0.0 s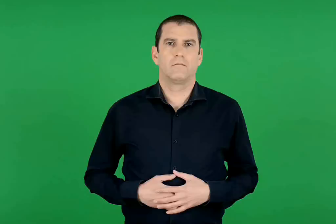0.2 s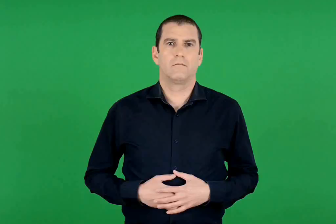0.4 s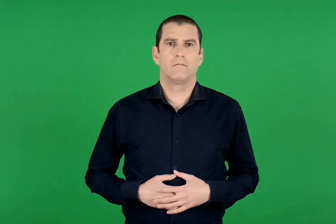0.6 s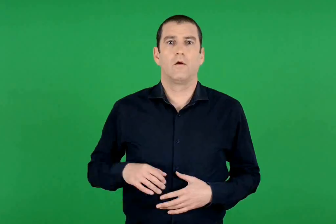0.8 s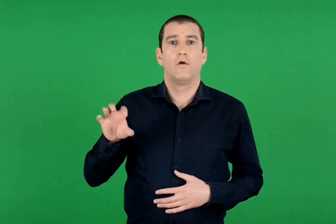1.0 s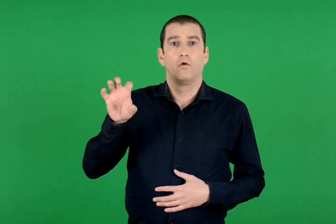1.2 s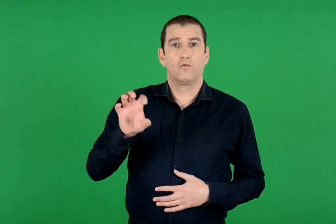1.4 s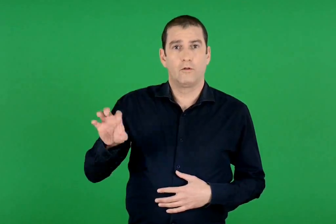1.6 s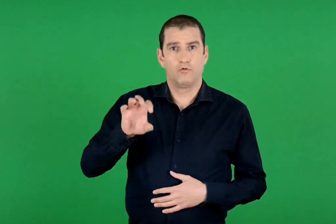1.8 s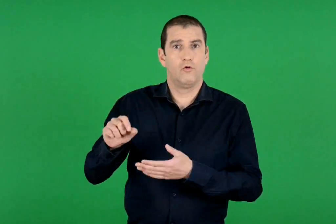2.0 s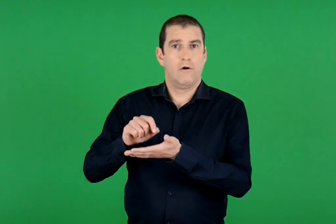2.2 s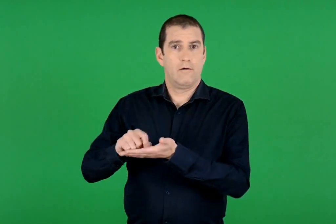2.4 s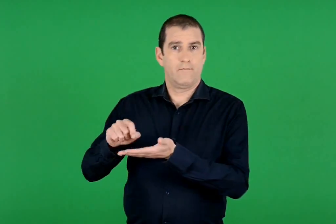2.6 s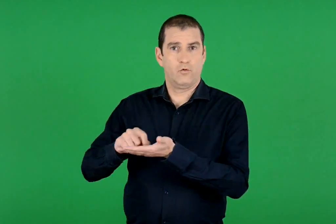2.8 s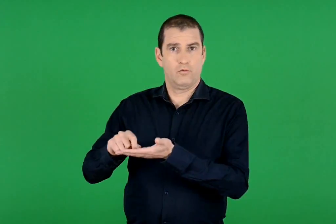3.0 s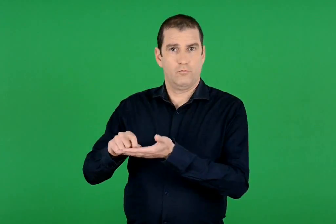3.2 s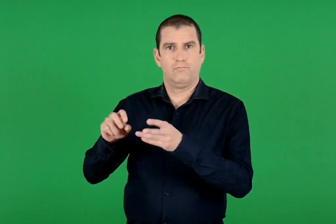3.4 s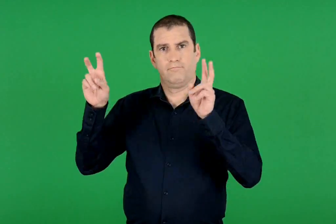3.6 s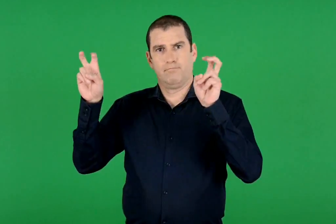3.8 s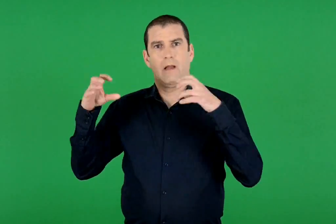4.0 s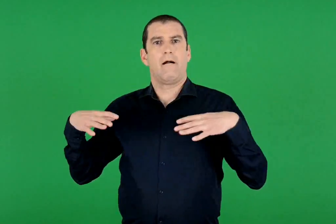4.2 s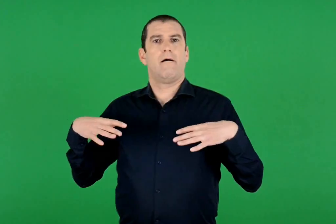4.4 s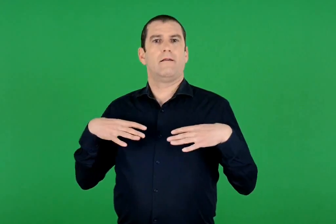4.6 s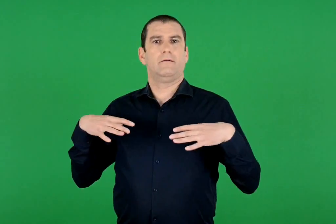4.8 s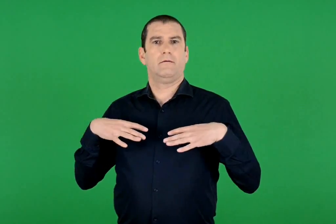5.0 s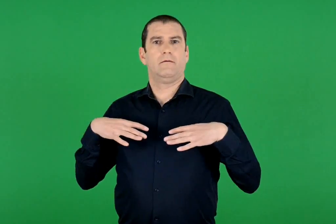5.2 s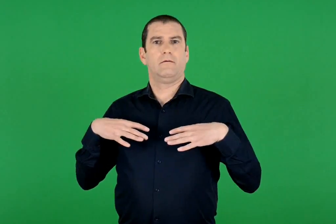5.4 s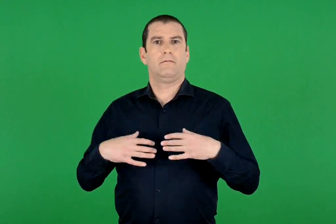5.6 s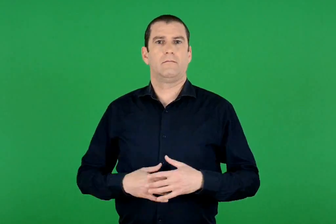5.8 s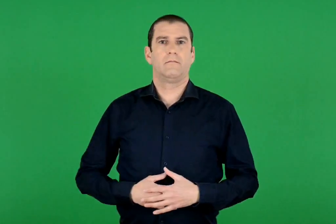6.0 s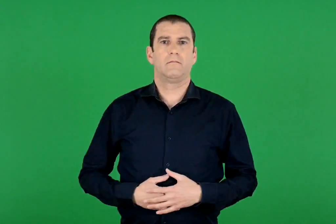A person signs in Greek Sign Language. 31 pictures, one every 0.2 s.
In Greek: τουριστικό γραφείο άνεση
